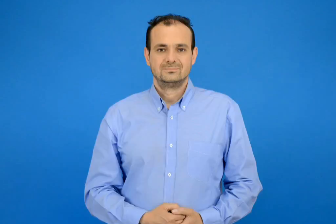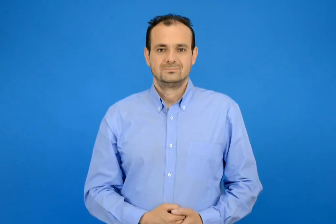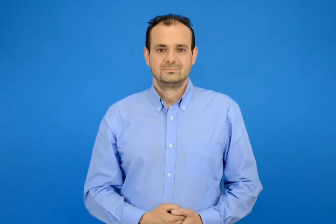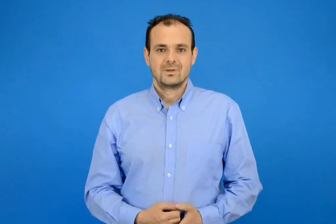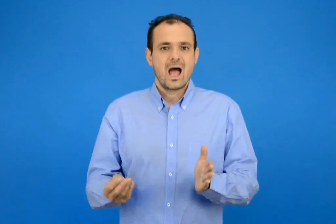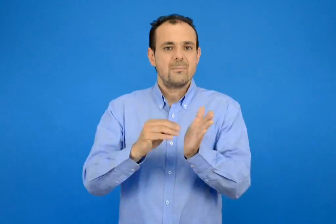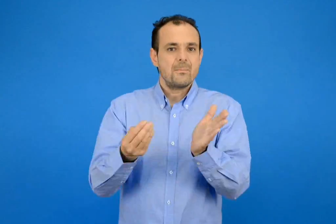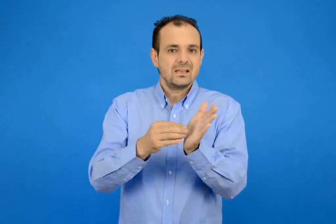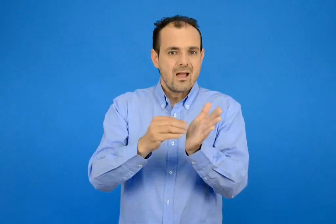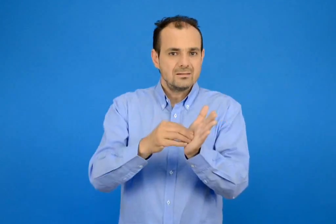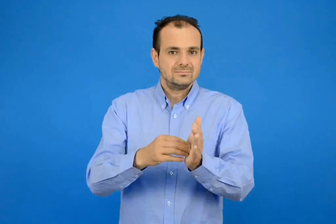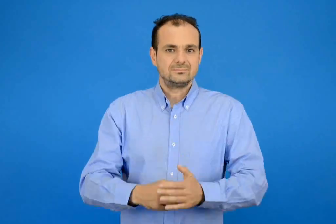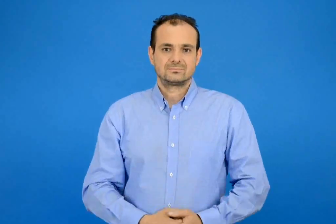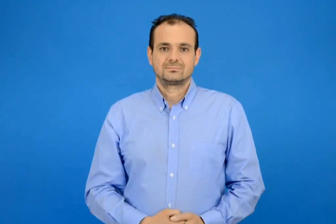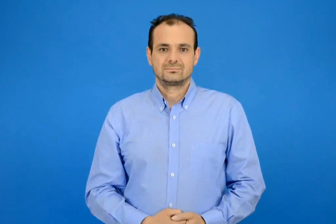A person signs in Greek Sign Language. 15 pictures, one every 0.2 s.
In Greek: επαναληπτικά
